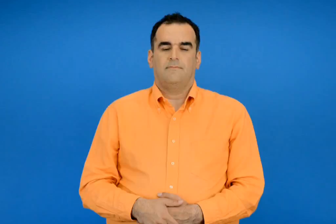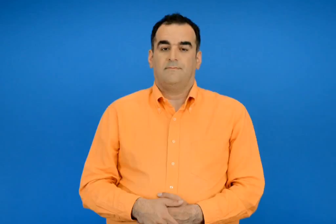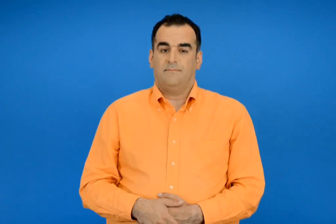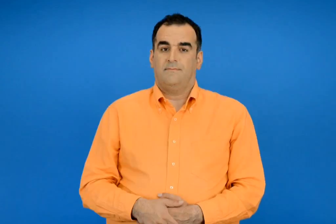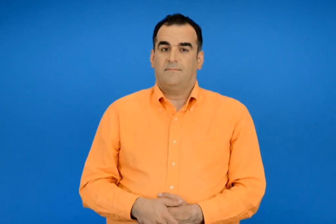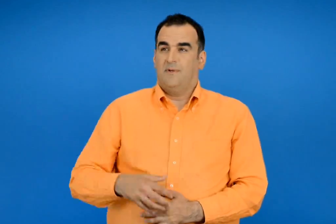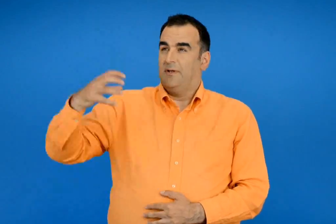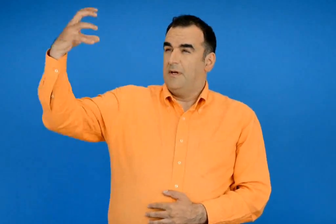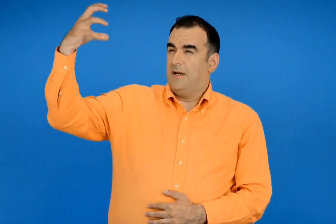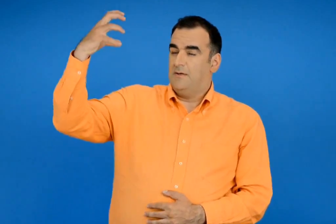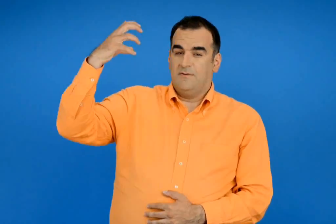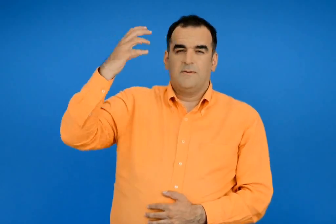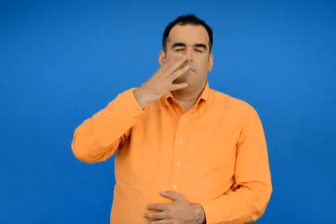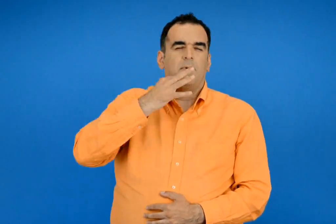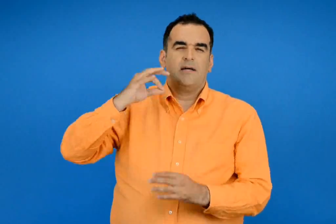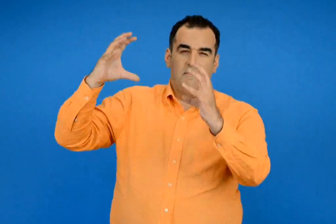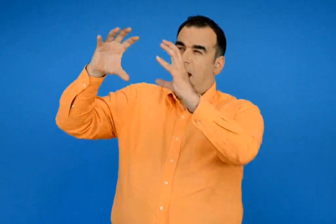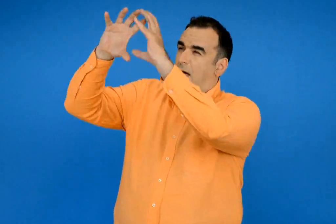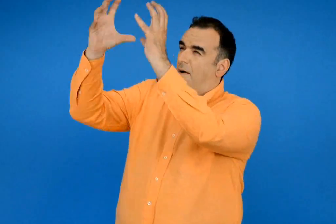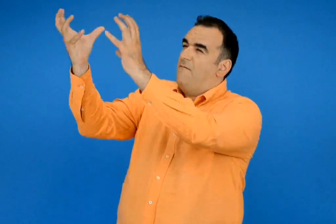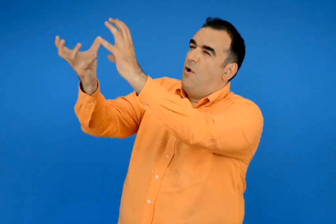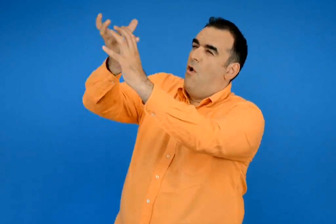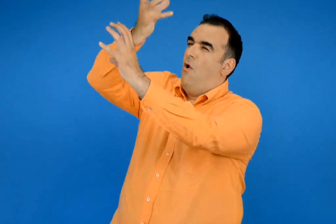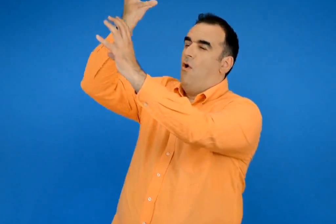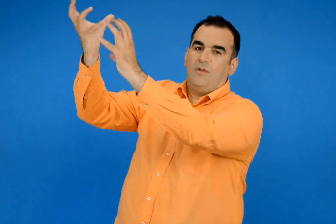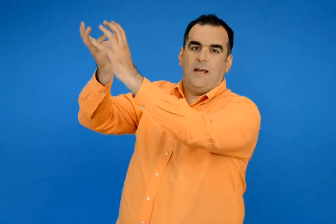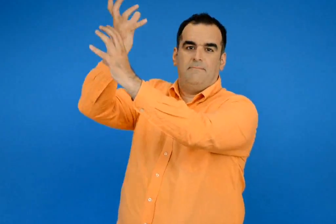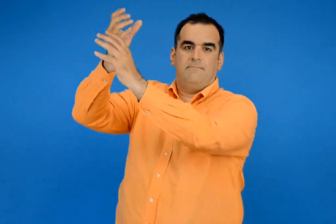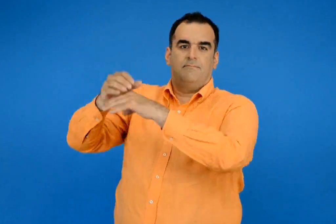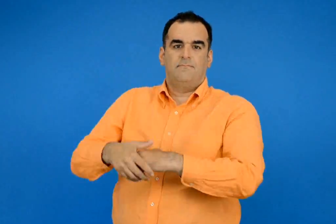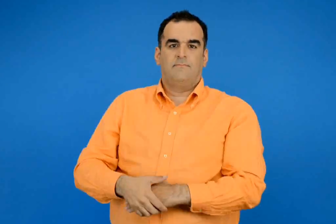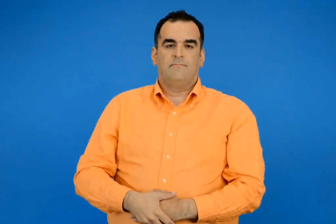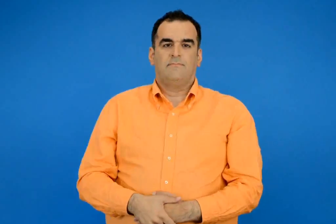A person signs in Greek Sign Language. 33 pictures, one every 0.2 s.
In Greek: ο ήλιος μοιάζει με τεράστια μπάλα από φωτιά
